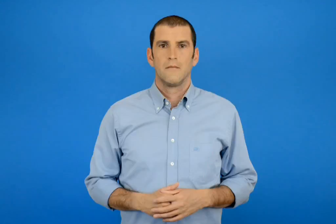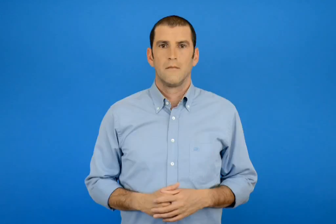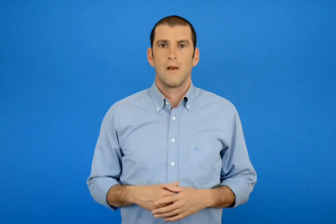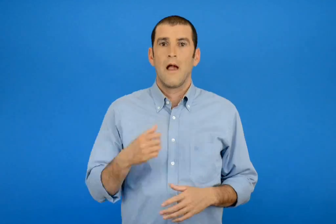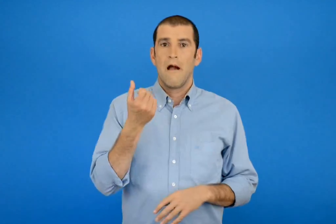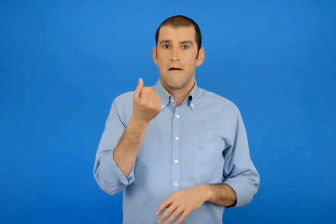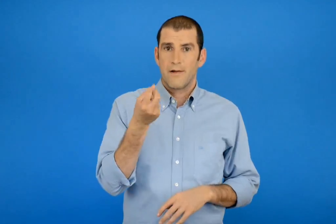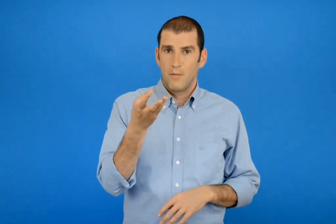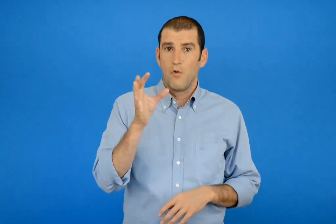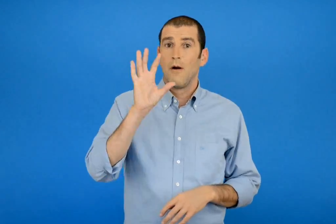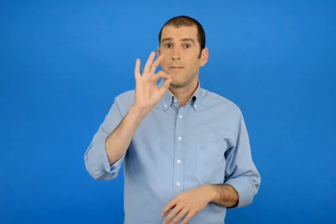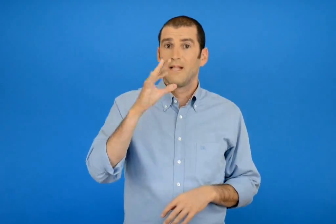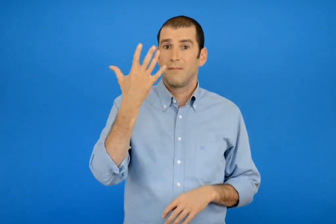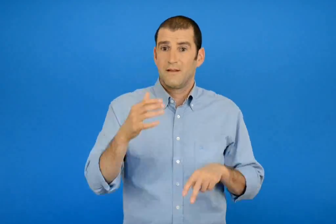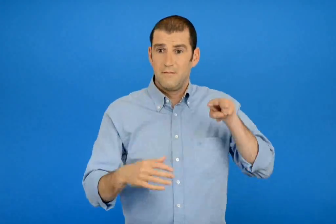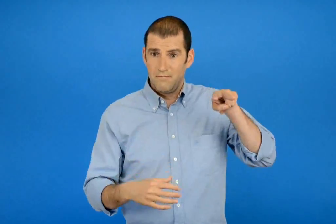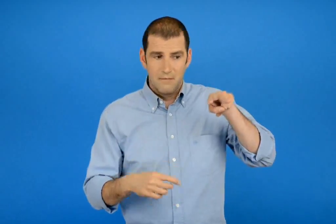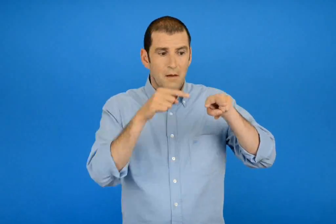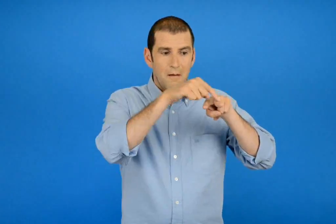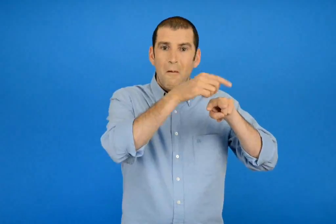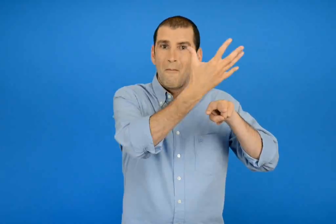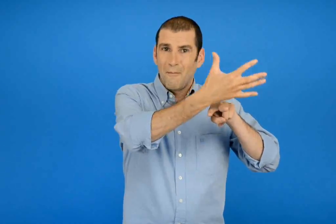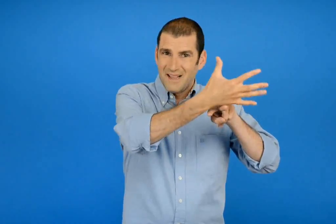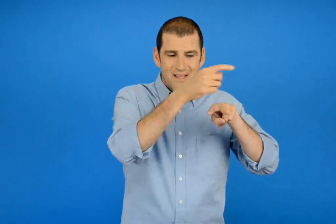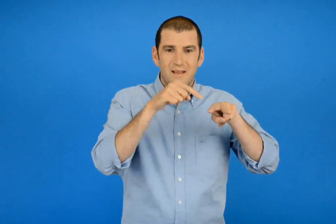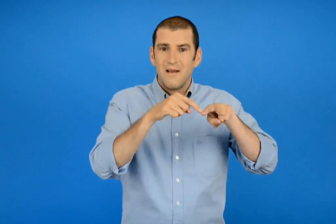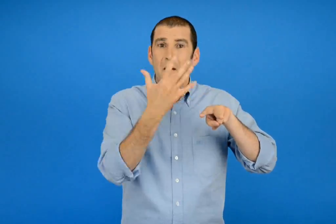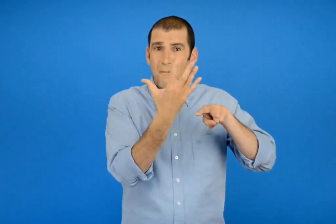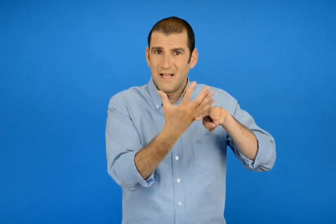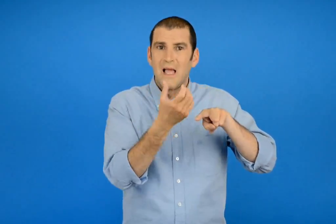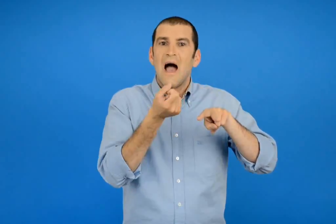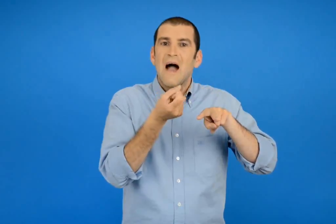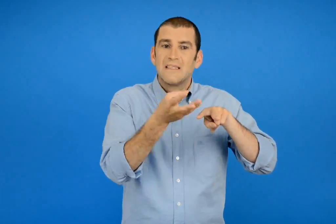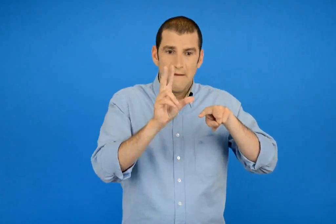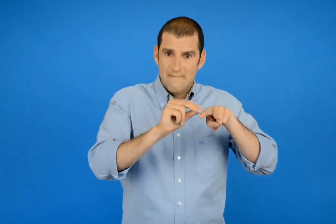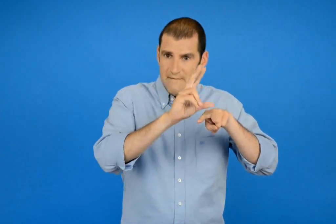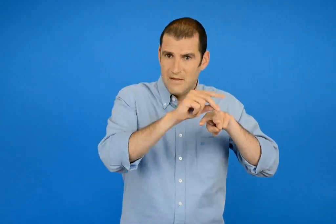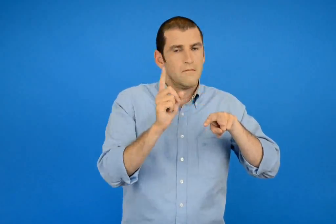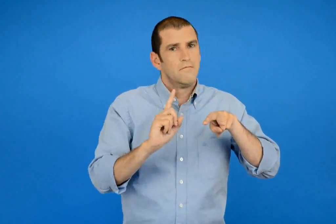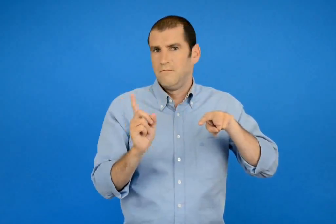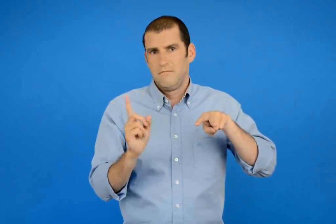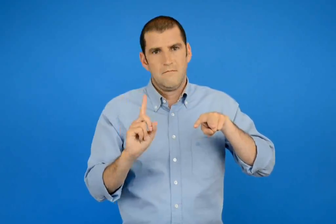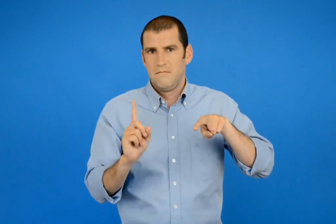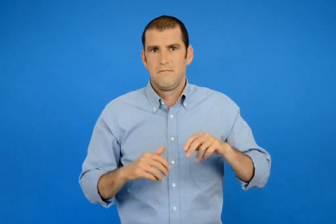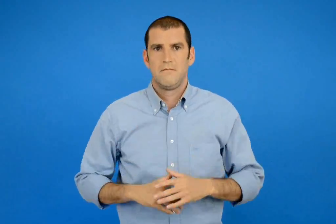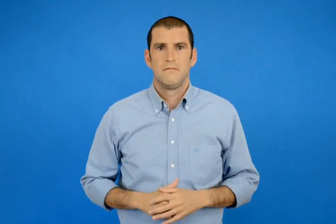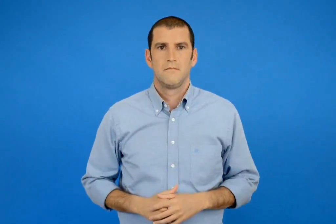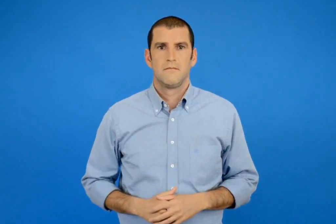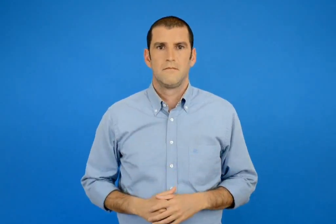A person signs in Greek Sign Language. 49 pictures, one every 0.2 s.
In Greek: στον αριθμό 55 δεν έχει ιδιά αξία το πρώτο ψηφίο 5 με το άλλο 5
